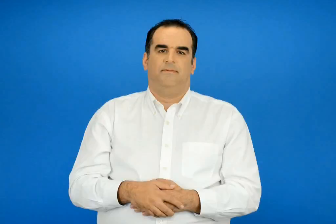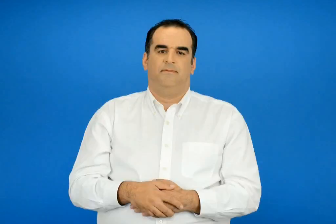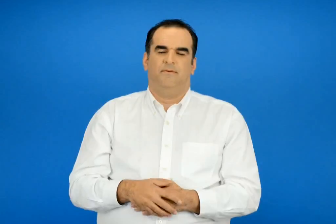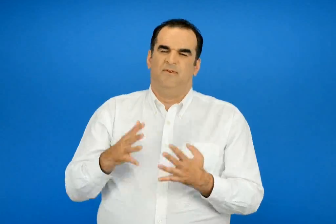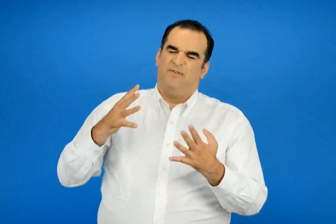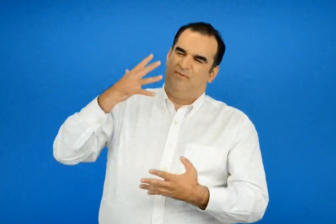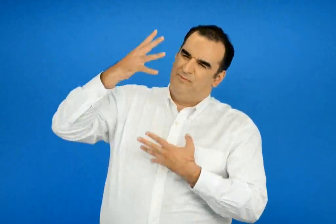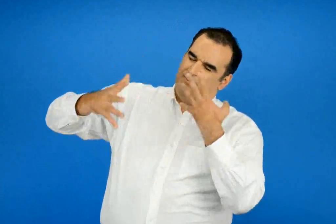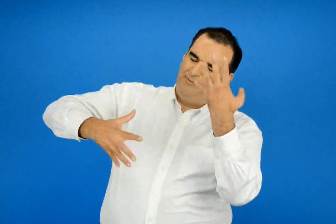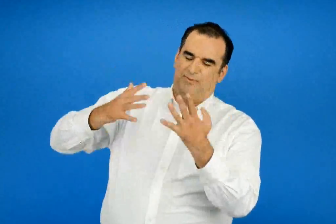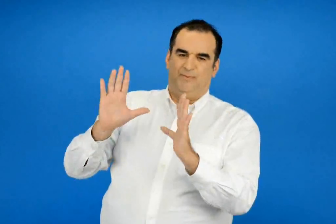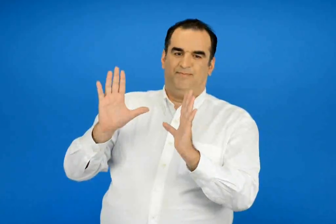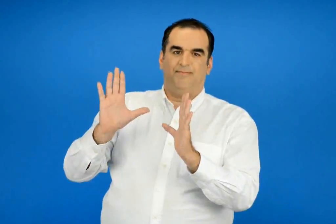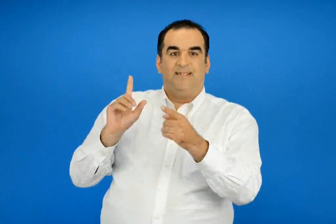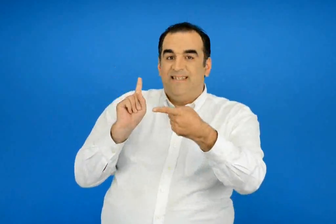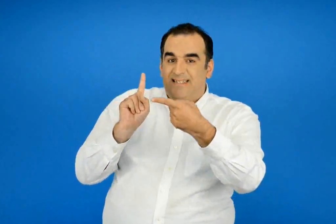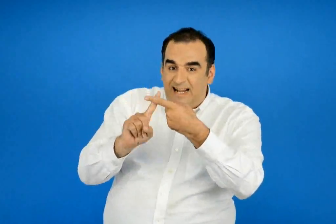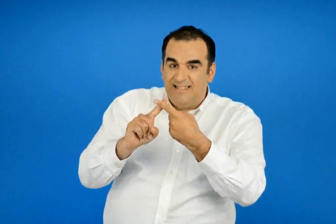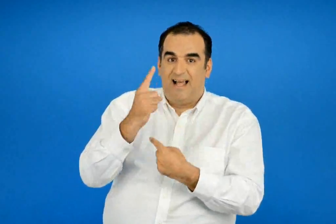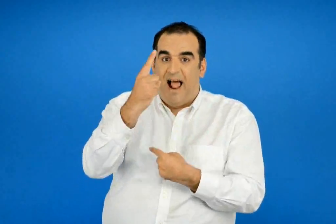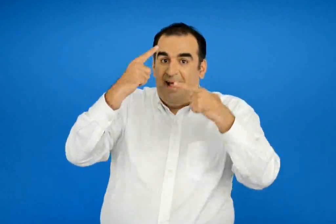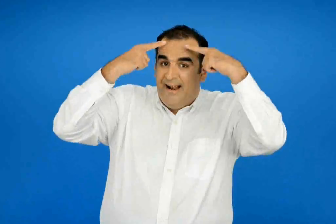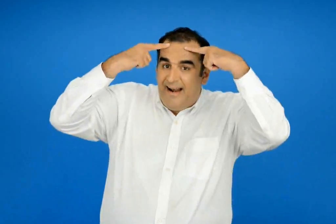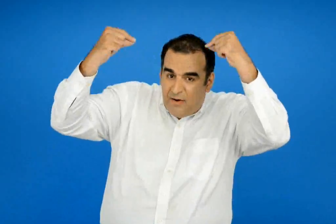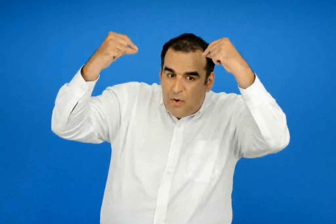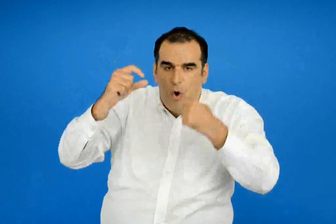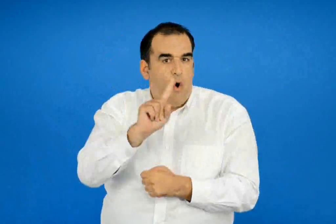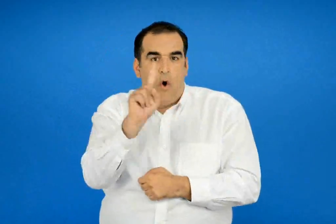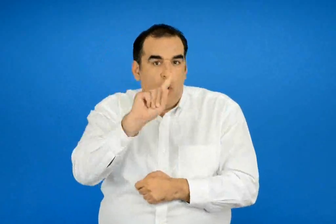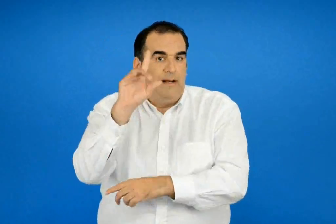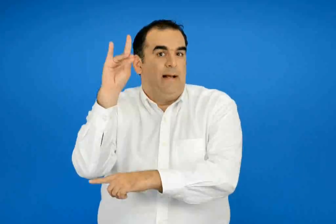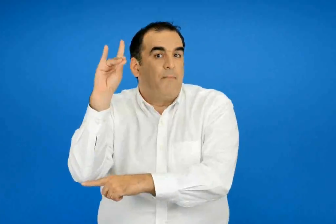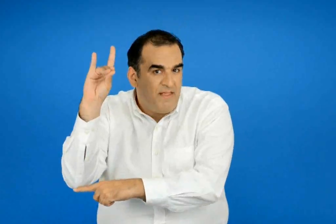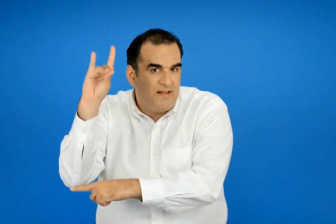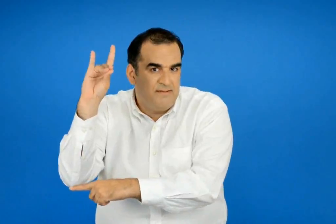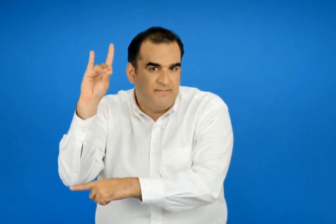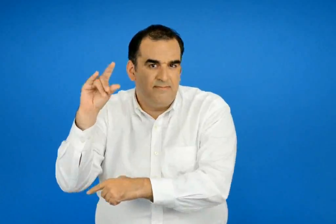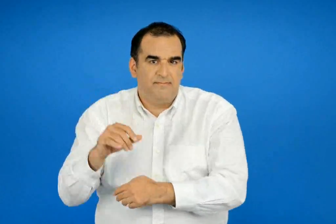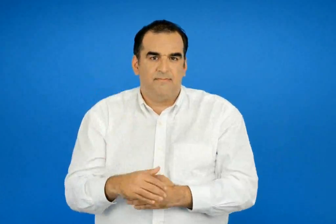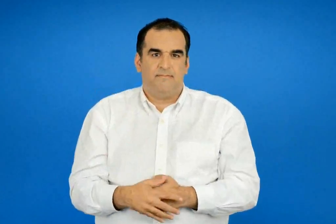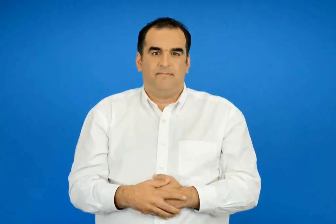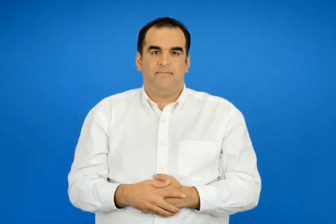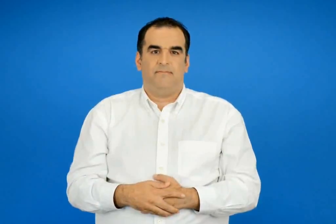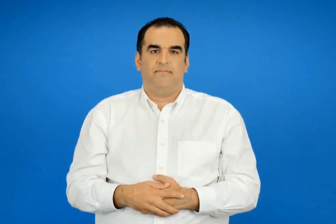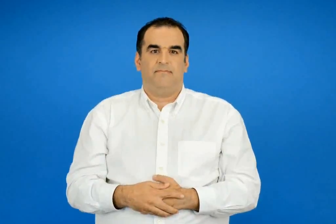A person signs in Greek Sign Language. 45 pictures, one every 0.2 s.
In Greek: τι μπέρδεμα συνάντησε ένα λύκο όχι καμηλοπάρδαλη
